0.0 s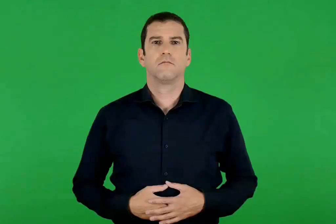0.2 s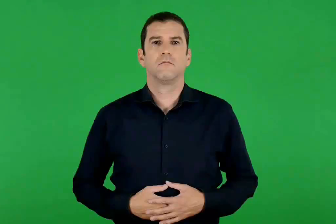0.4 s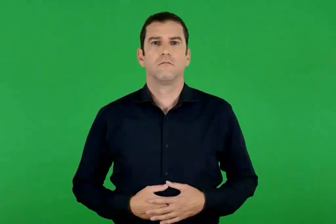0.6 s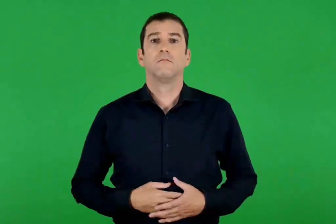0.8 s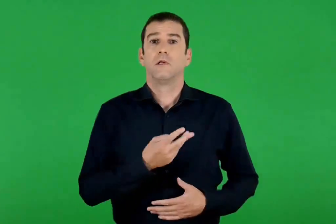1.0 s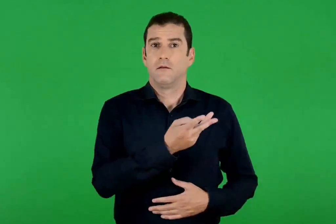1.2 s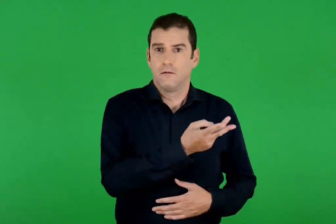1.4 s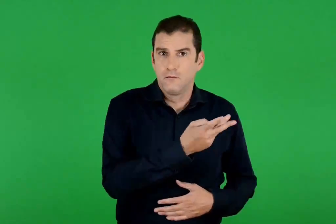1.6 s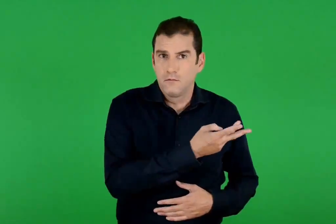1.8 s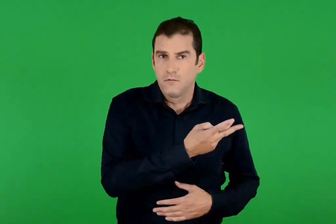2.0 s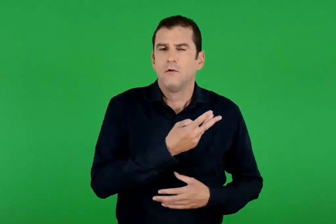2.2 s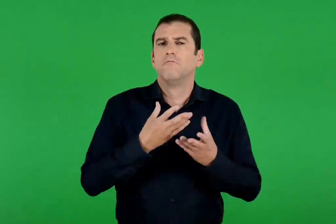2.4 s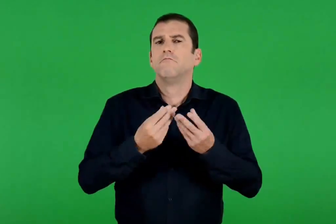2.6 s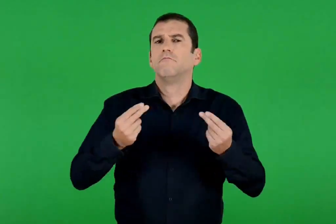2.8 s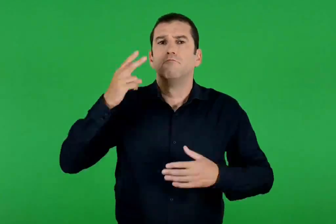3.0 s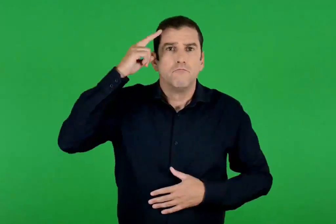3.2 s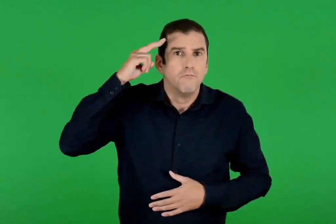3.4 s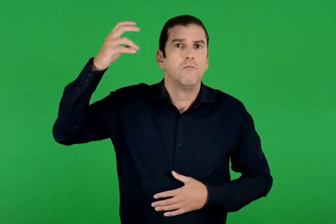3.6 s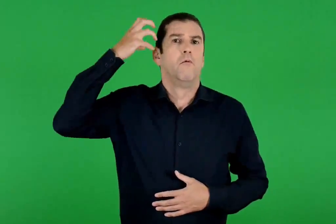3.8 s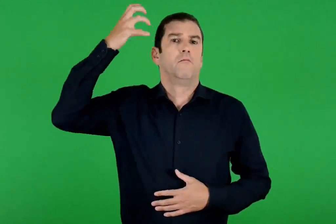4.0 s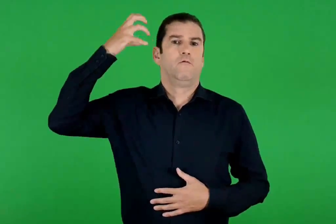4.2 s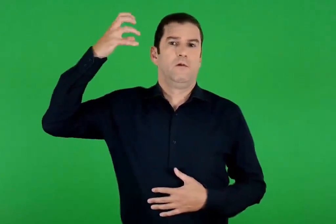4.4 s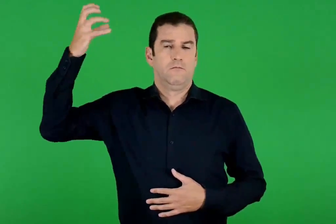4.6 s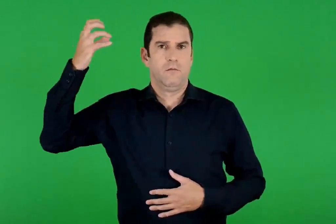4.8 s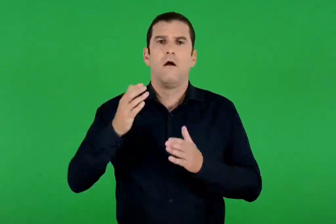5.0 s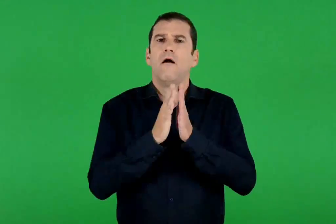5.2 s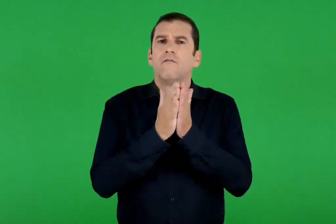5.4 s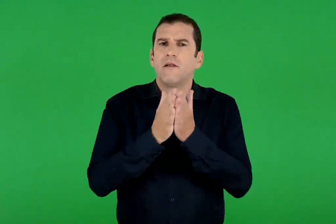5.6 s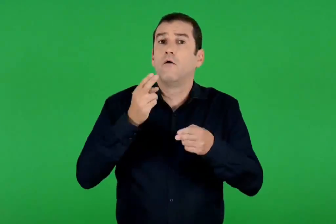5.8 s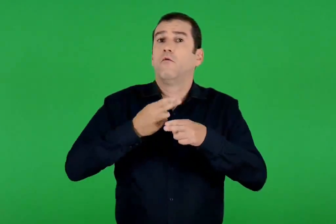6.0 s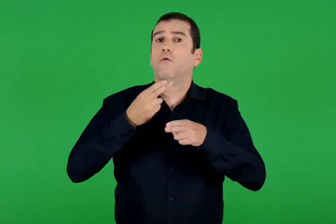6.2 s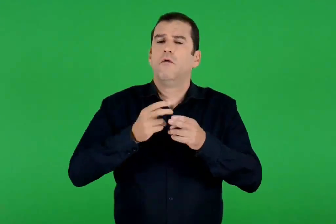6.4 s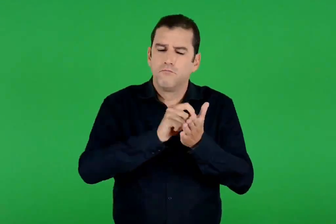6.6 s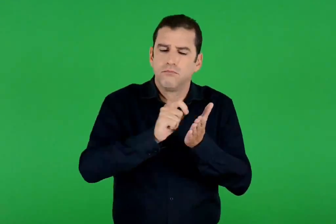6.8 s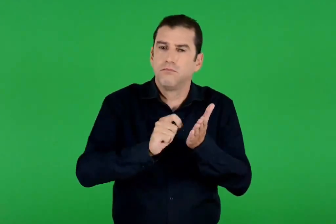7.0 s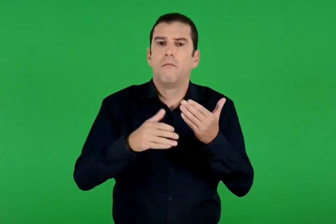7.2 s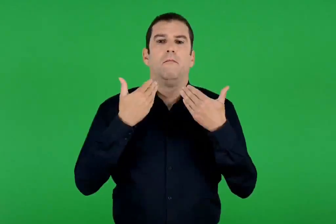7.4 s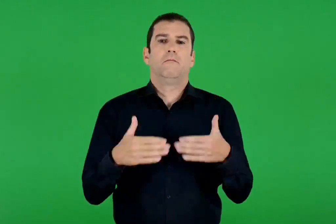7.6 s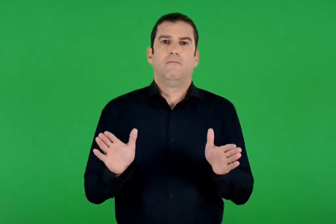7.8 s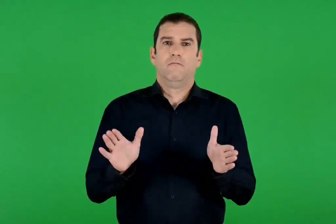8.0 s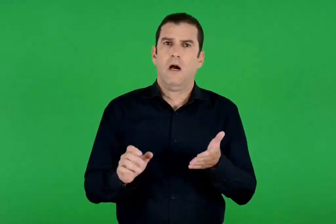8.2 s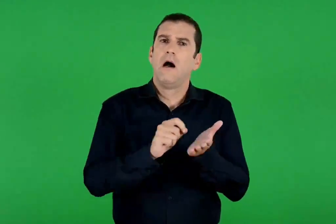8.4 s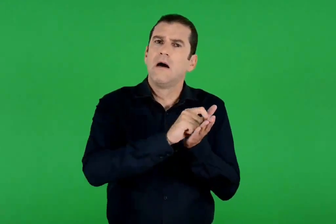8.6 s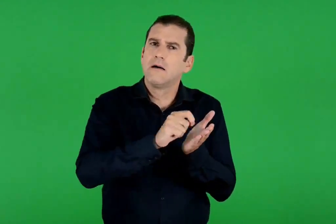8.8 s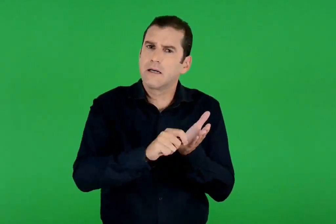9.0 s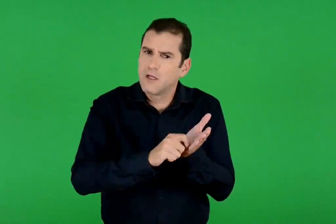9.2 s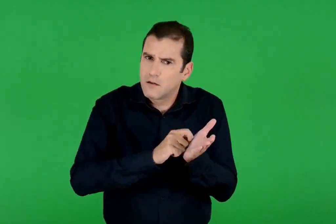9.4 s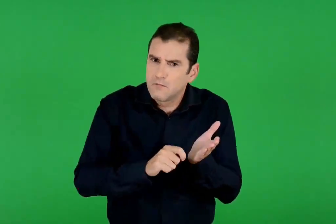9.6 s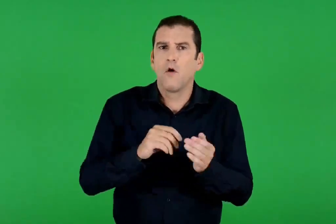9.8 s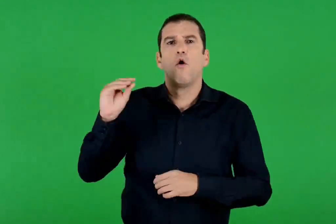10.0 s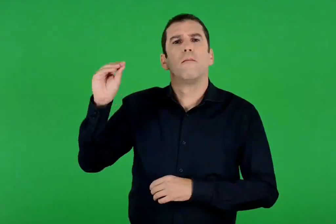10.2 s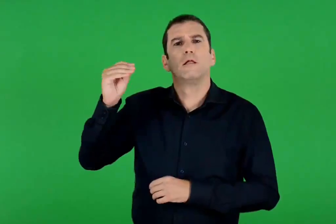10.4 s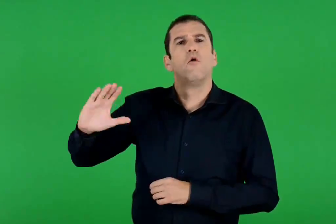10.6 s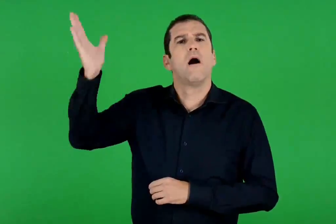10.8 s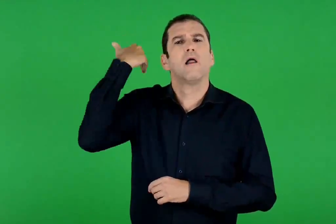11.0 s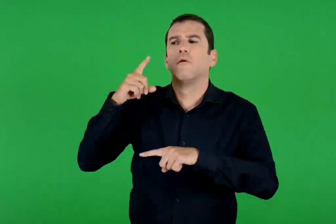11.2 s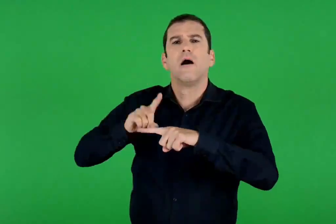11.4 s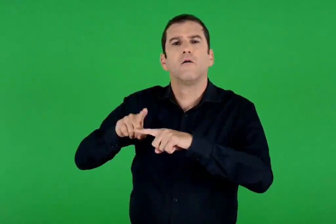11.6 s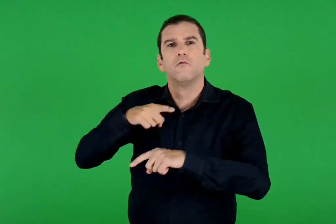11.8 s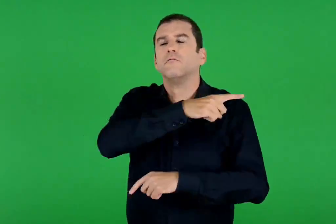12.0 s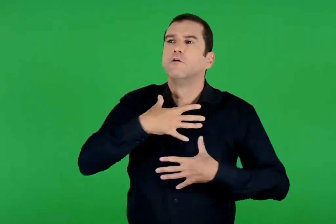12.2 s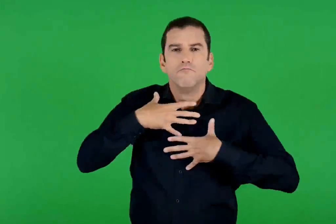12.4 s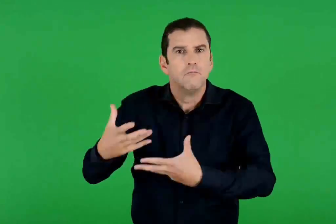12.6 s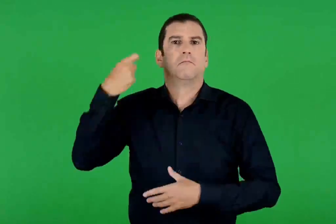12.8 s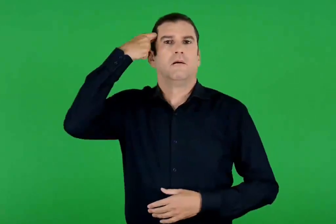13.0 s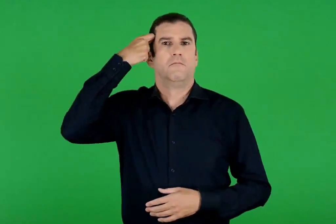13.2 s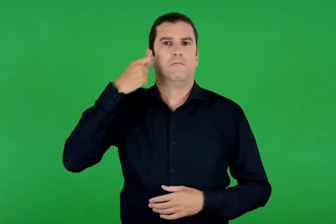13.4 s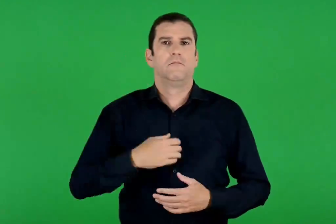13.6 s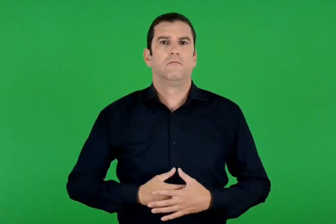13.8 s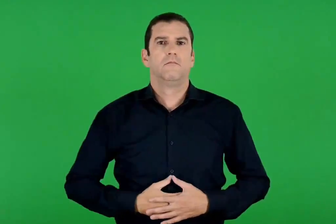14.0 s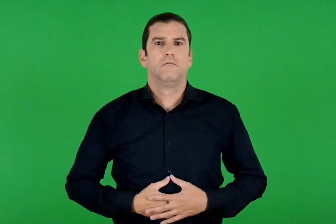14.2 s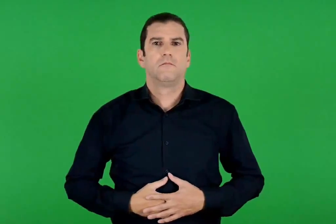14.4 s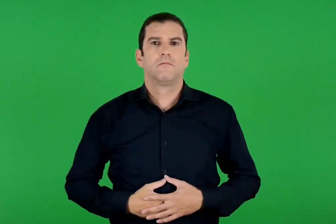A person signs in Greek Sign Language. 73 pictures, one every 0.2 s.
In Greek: ήταν πάρα πολύ μορφωμένοι και έγραψαν σπουδαία βιβλία. αγάπησαν τα γράμματα και τον πολιτισμό των αρχαίων ελλήνων
